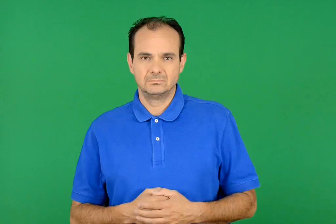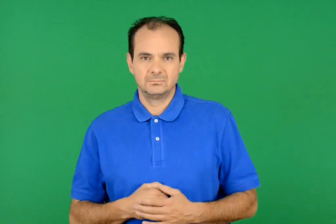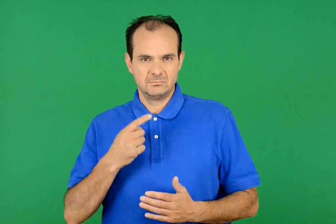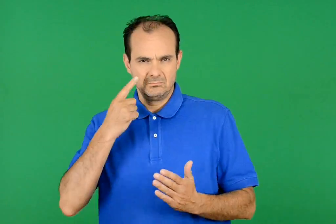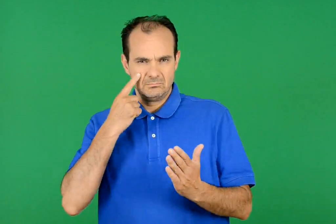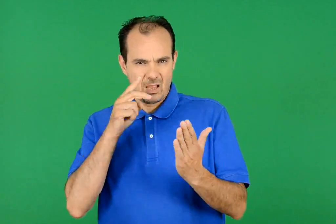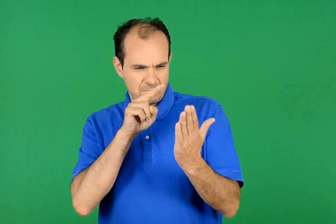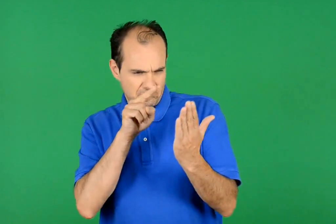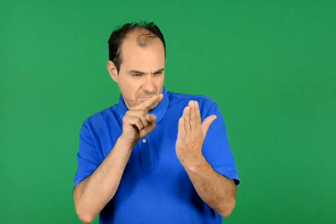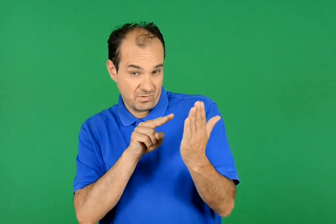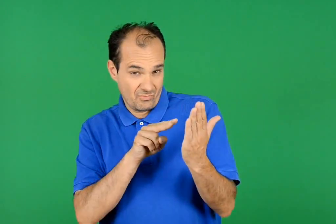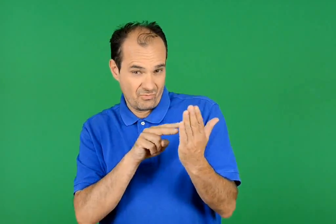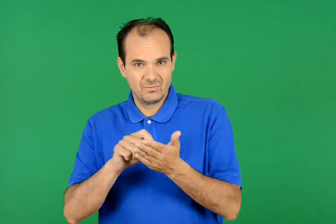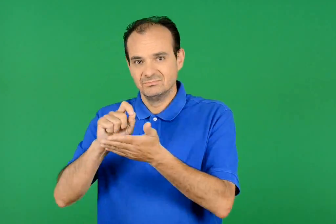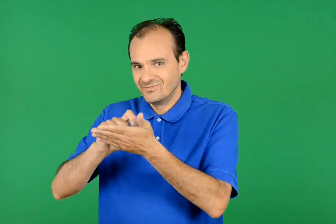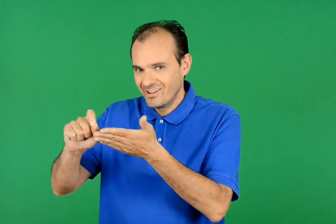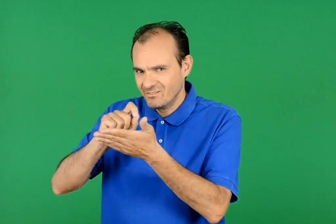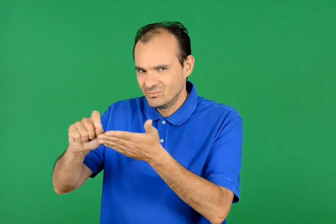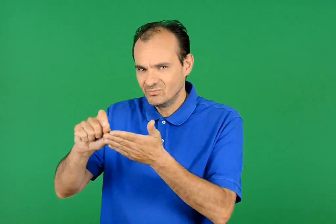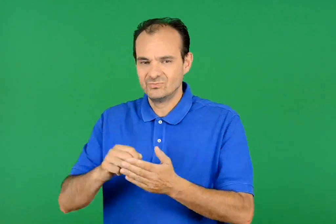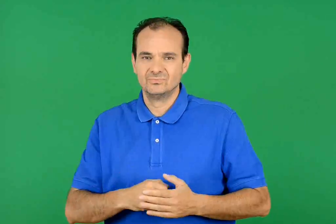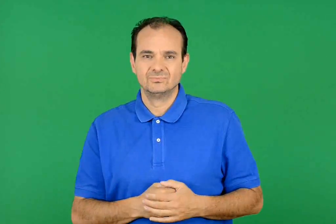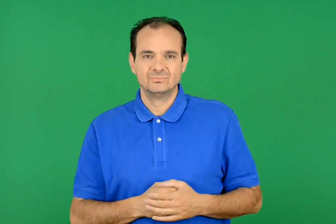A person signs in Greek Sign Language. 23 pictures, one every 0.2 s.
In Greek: παρατηρώ και γράφω
